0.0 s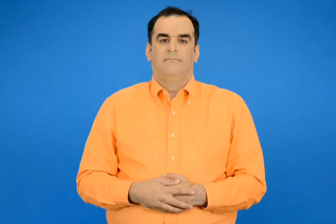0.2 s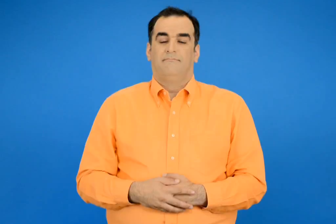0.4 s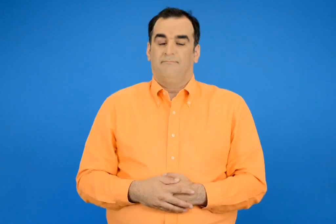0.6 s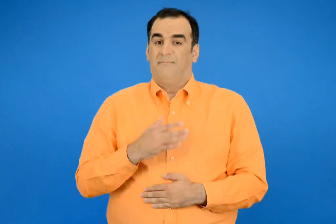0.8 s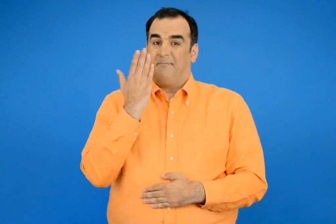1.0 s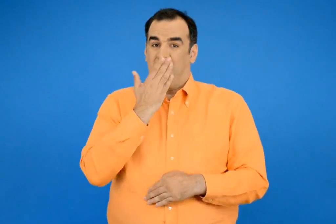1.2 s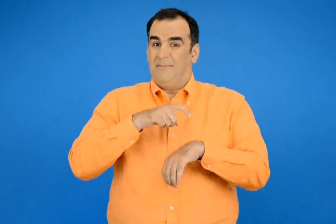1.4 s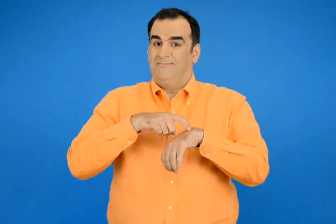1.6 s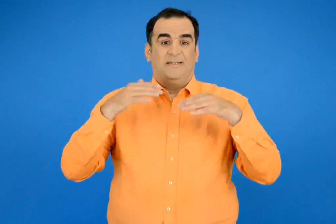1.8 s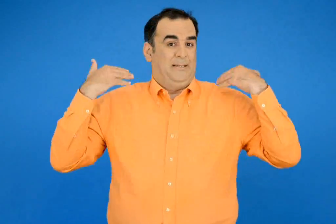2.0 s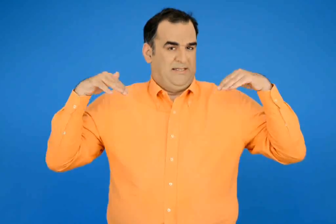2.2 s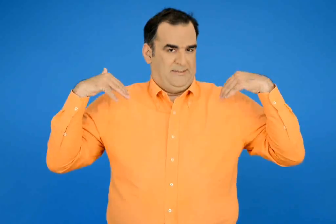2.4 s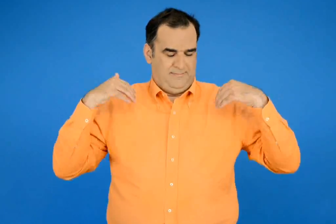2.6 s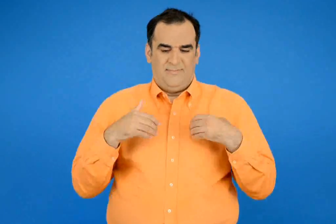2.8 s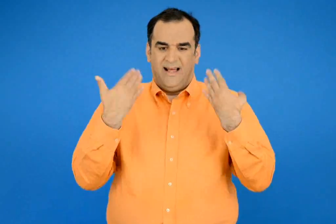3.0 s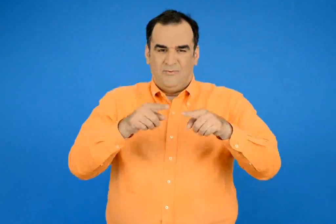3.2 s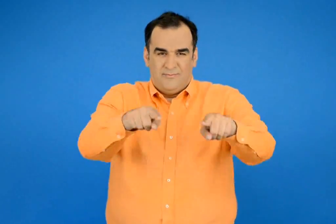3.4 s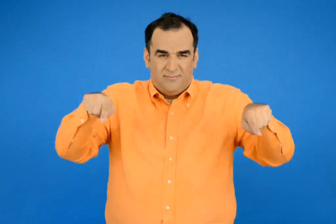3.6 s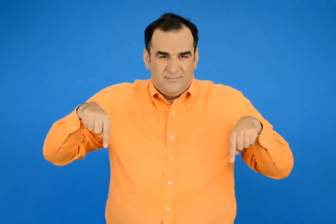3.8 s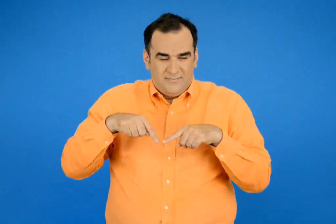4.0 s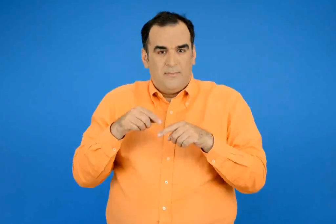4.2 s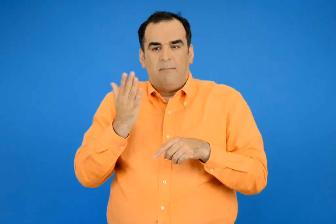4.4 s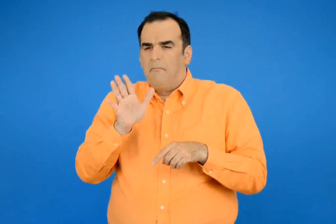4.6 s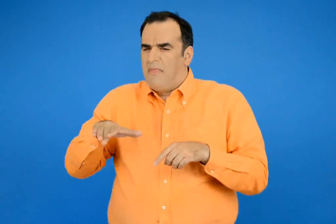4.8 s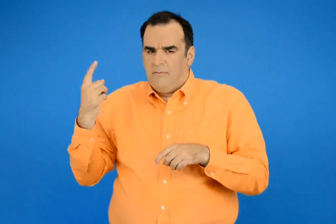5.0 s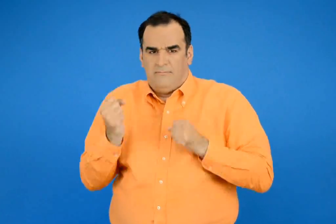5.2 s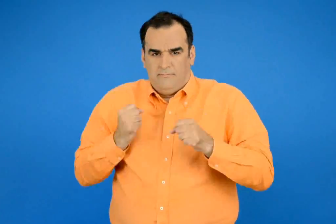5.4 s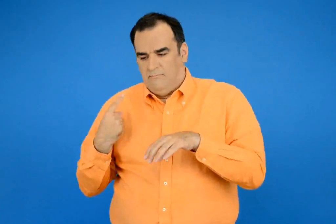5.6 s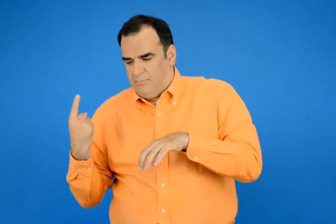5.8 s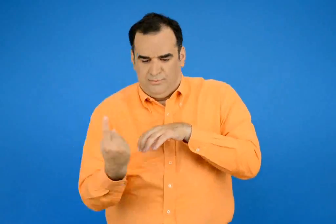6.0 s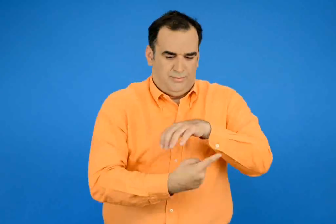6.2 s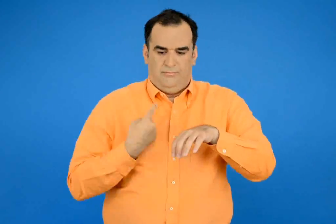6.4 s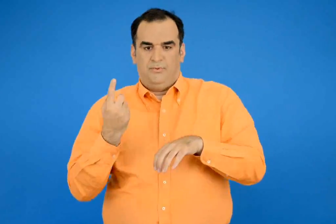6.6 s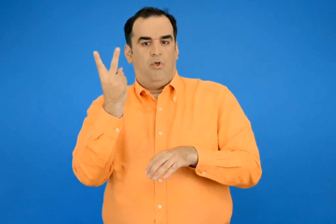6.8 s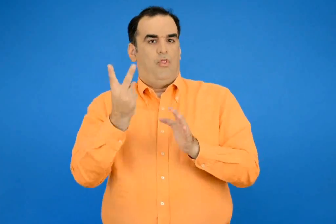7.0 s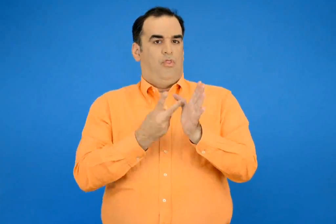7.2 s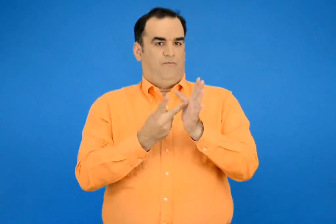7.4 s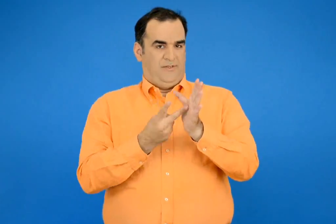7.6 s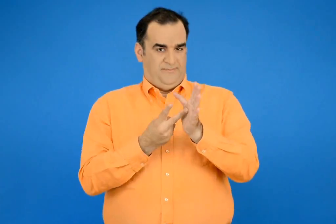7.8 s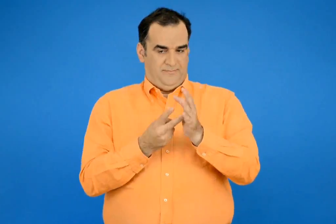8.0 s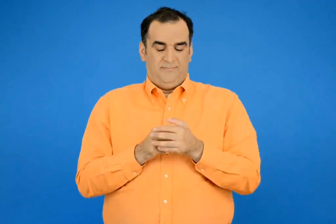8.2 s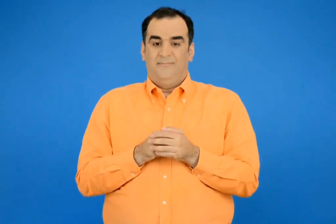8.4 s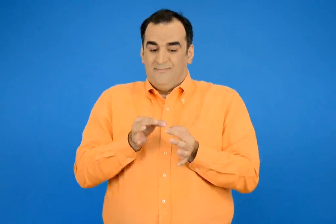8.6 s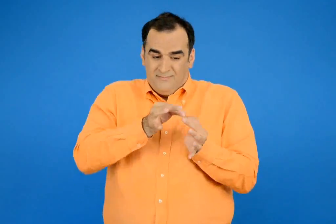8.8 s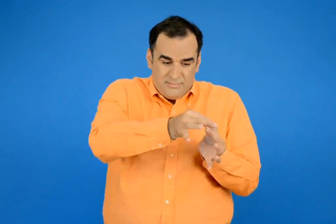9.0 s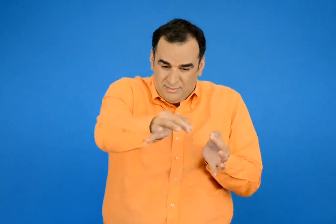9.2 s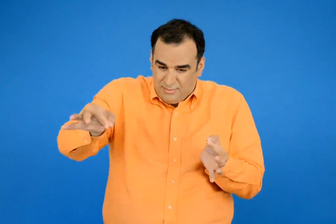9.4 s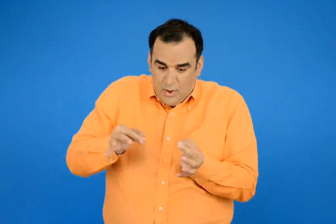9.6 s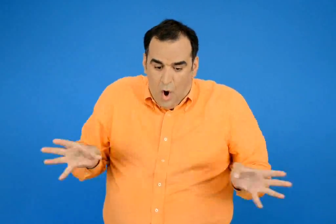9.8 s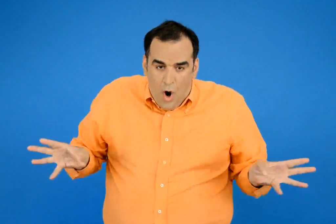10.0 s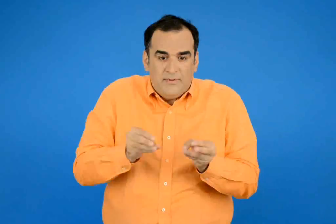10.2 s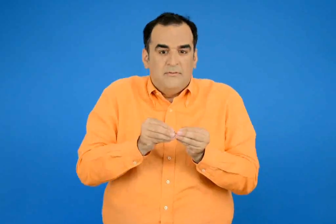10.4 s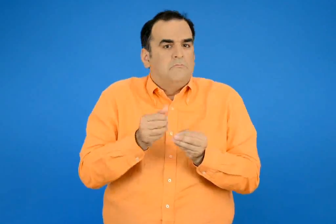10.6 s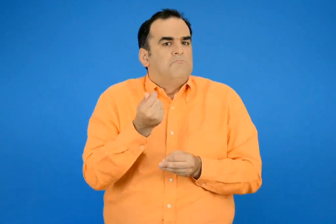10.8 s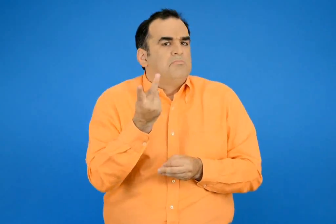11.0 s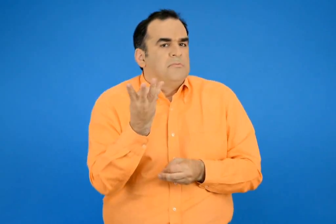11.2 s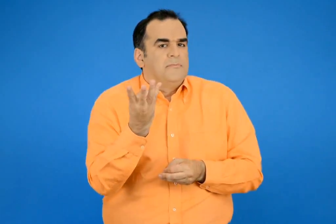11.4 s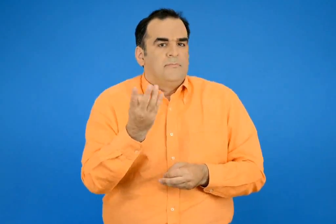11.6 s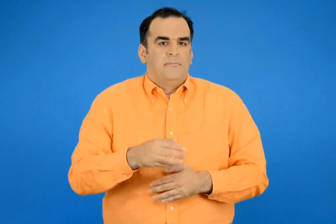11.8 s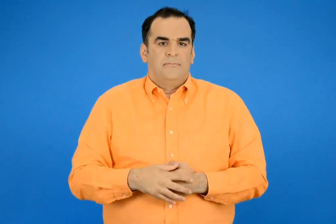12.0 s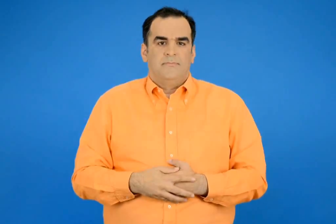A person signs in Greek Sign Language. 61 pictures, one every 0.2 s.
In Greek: την ωρά της γυμναστικής τα παιδιά έτρεξαν δύο φορές γύρω από το προαύλιο του σχολειού ποσά μετρά έτρεξαν συνολικά ;
